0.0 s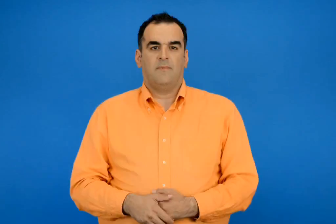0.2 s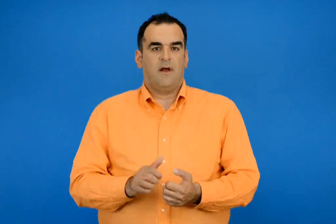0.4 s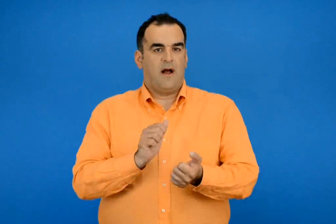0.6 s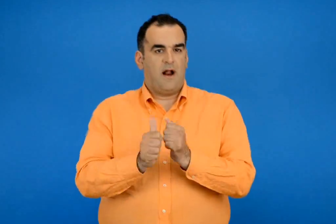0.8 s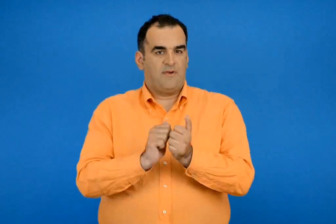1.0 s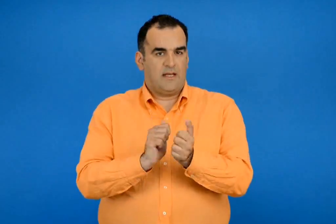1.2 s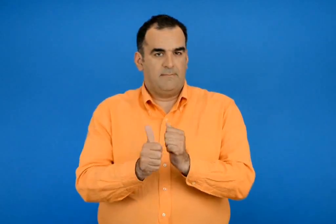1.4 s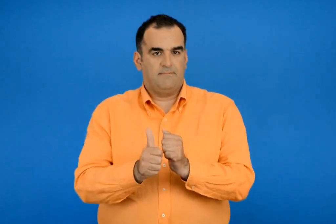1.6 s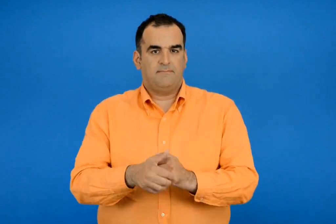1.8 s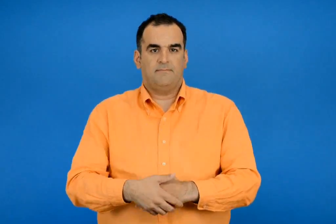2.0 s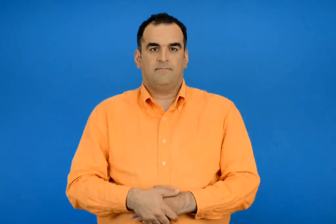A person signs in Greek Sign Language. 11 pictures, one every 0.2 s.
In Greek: αθλητικά
